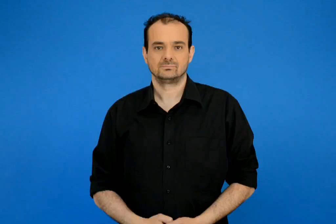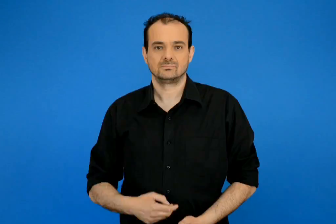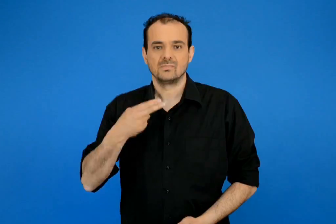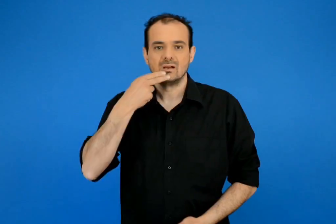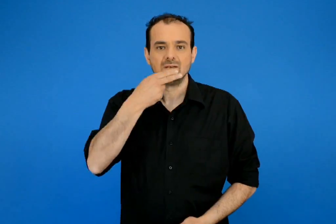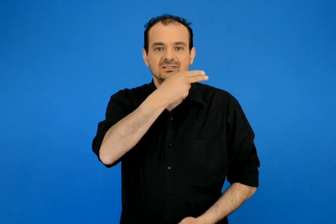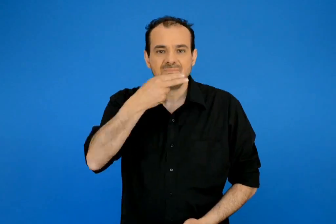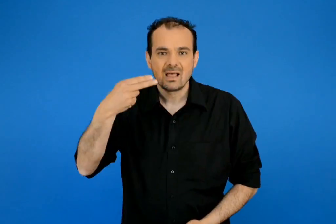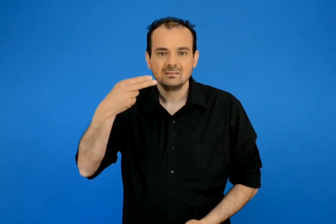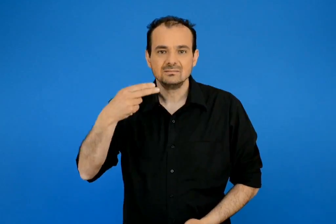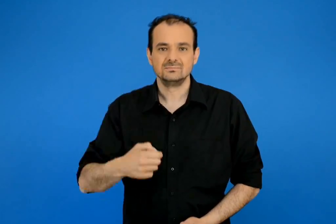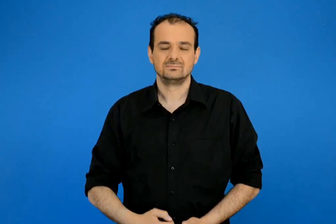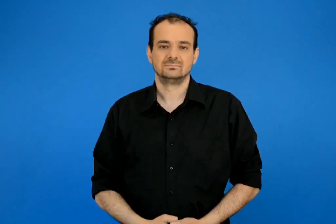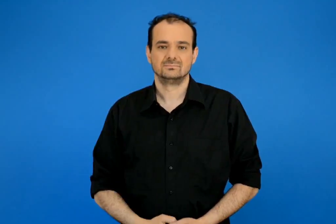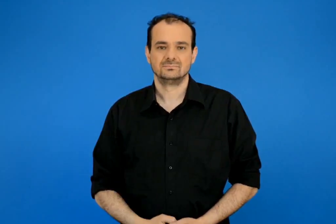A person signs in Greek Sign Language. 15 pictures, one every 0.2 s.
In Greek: σημαίνει
